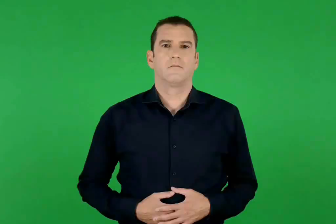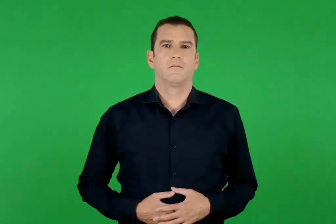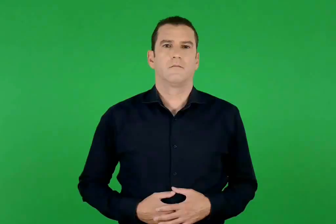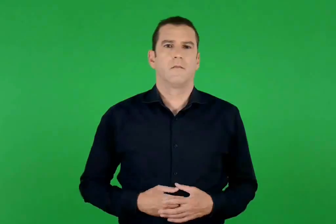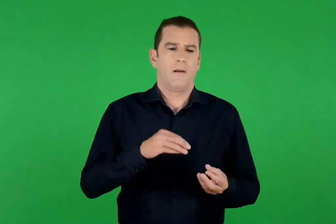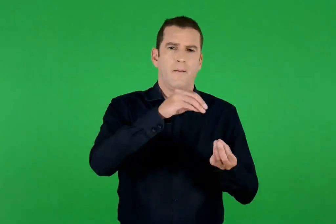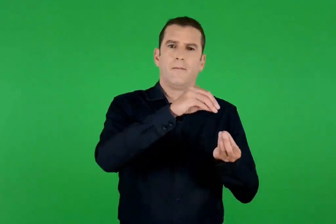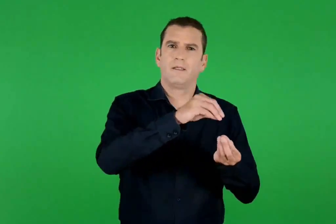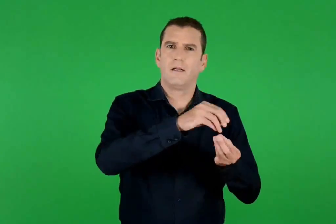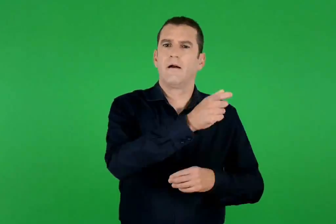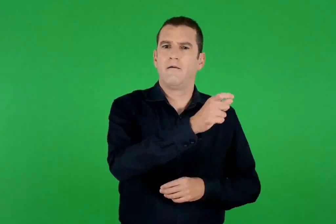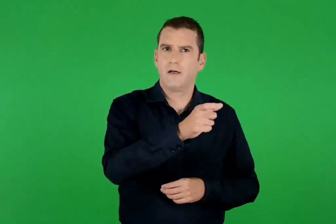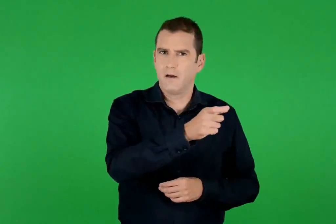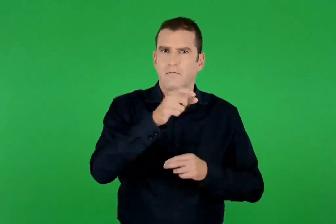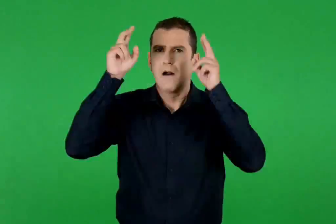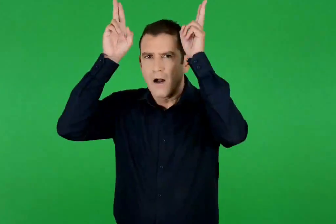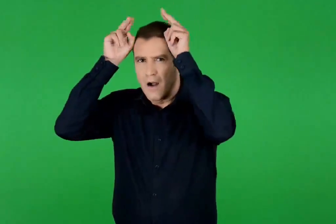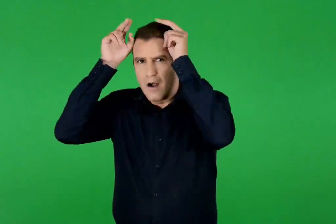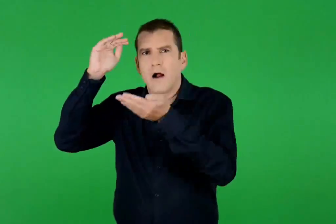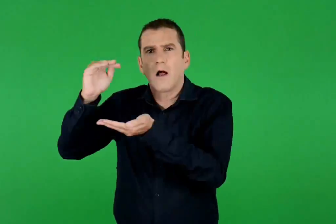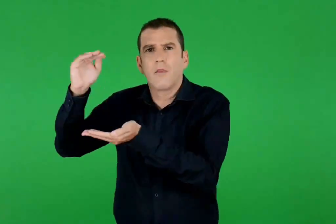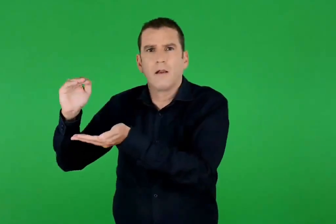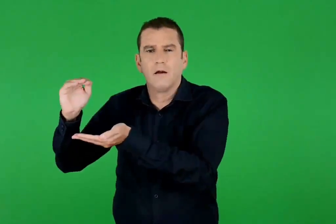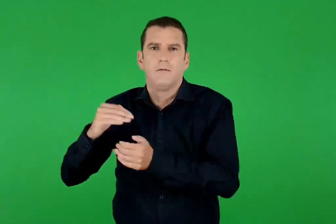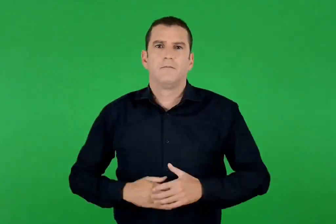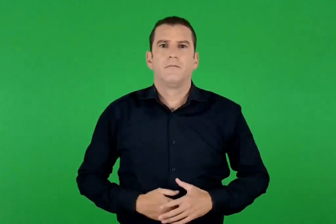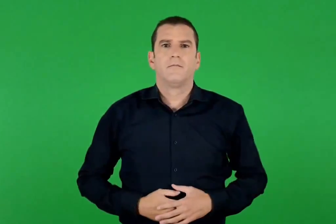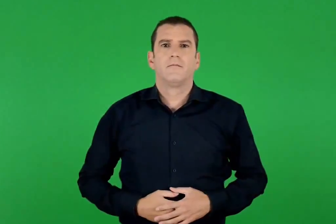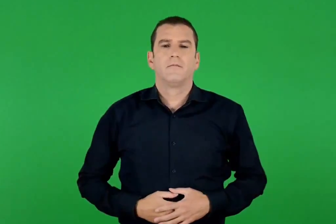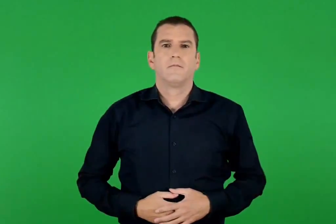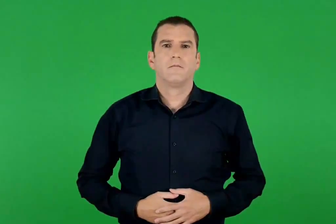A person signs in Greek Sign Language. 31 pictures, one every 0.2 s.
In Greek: πασχαλινά αυγά και λαγουδάκια
